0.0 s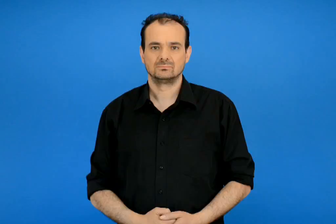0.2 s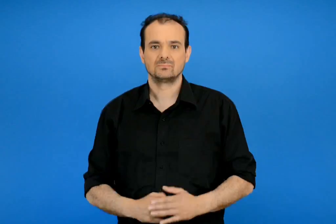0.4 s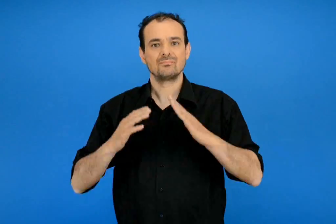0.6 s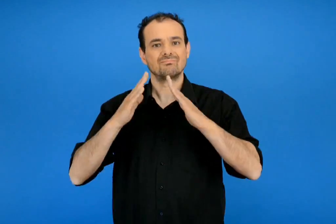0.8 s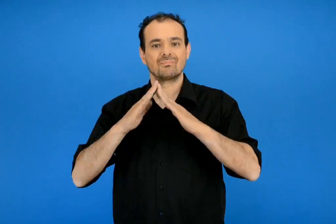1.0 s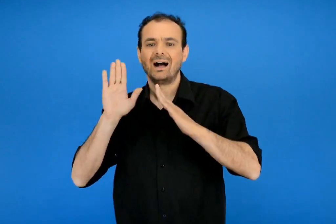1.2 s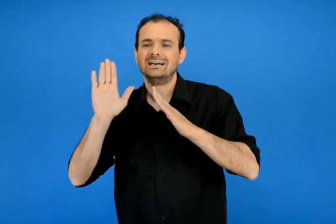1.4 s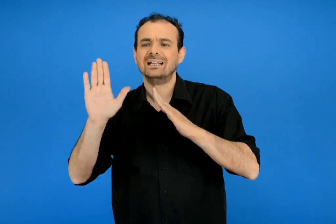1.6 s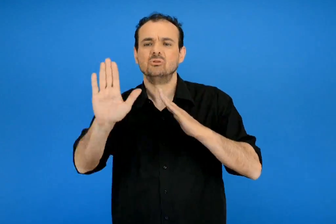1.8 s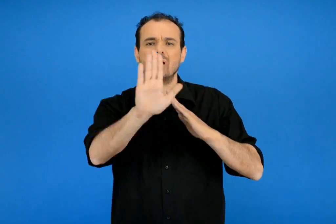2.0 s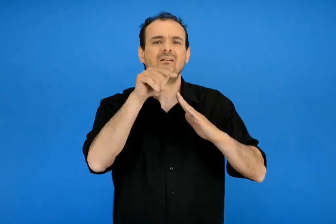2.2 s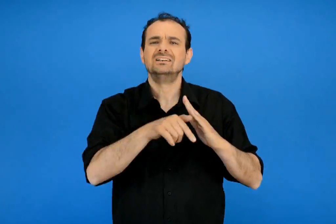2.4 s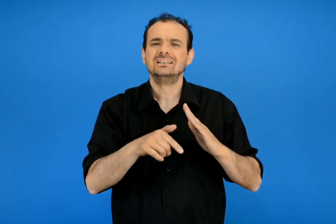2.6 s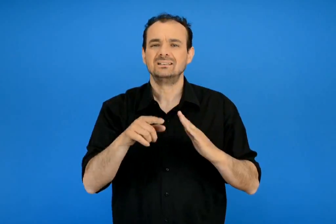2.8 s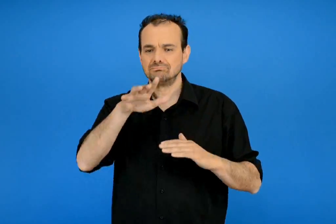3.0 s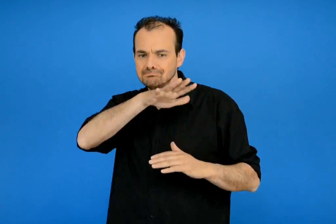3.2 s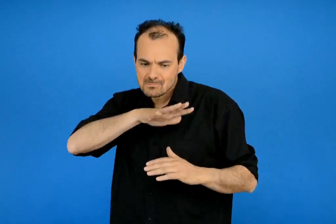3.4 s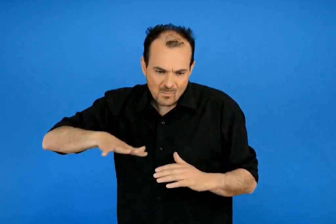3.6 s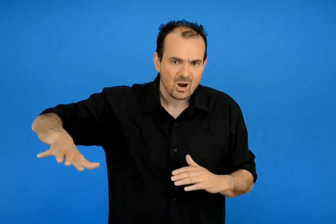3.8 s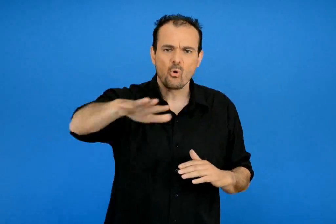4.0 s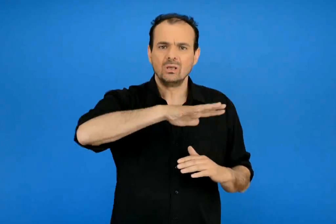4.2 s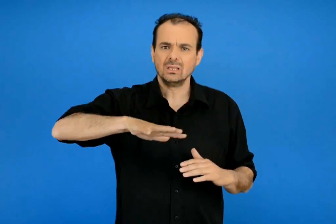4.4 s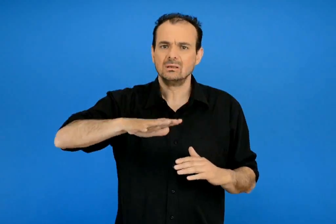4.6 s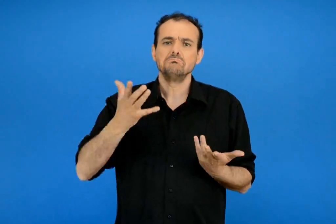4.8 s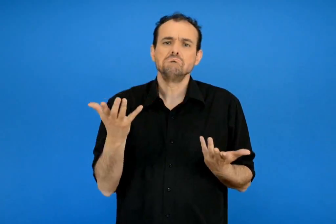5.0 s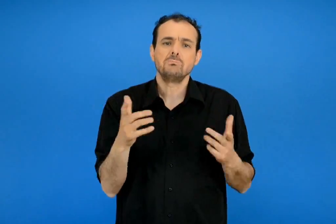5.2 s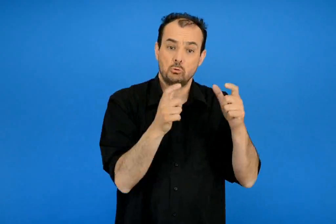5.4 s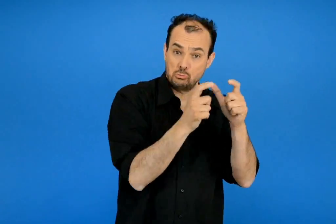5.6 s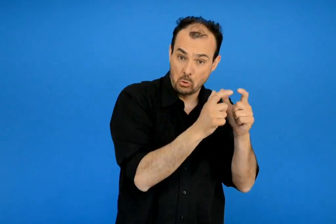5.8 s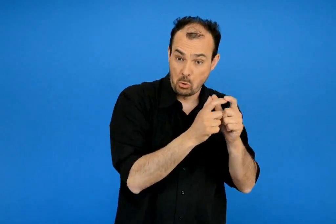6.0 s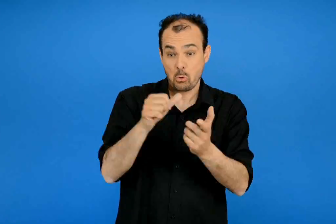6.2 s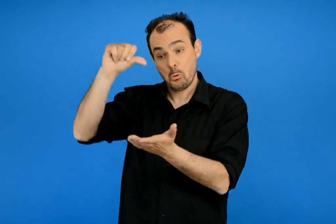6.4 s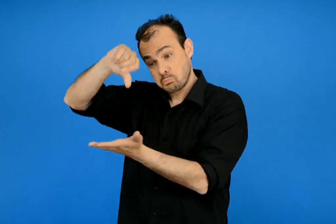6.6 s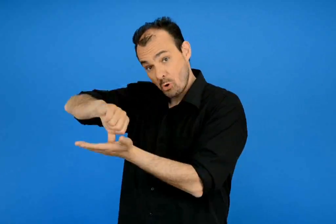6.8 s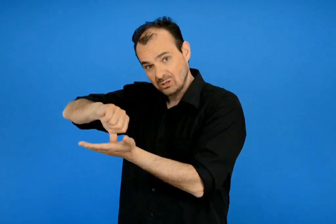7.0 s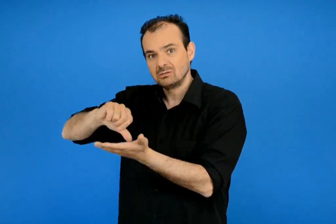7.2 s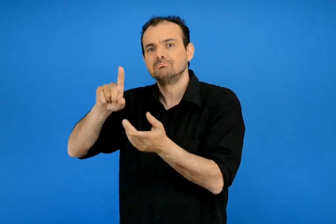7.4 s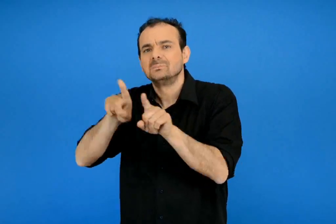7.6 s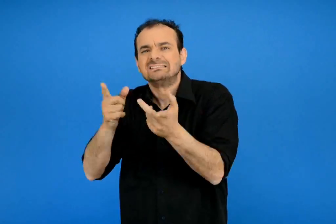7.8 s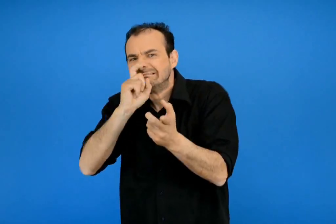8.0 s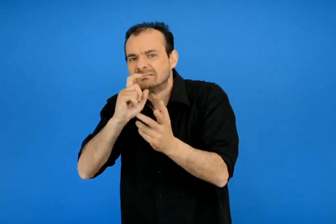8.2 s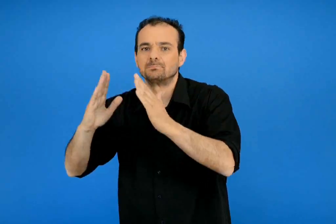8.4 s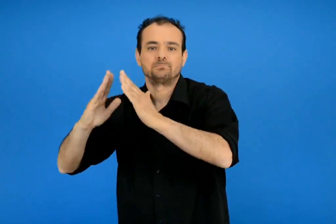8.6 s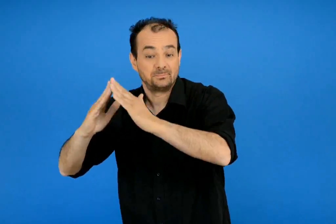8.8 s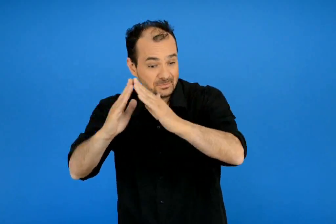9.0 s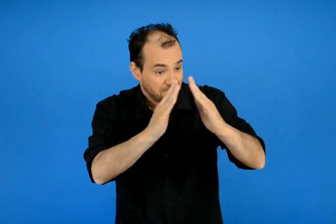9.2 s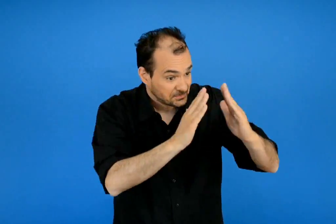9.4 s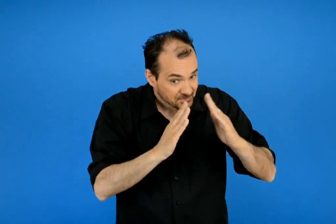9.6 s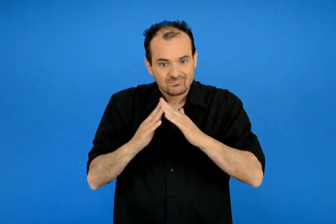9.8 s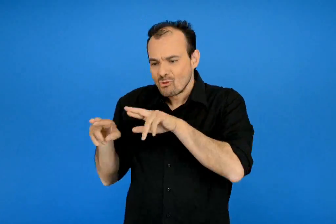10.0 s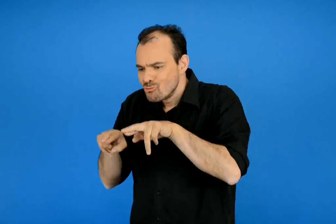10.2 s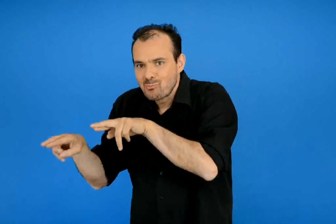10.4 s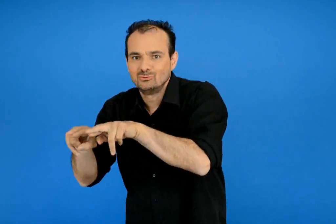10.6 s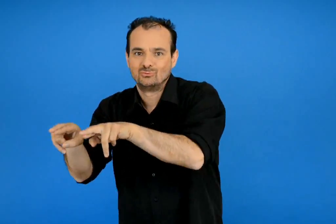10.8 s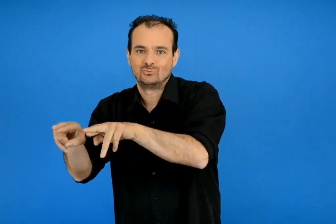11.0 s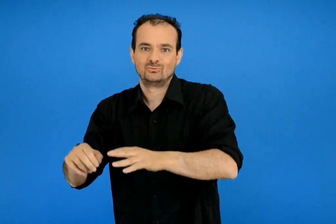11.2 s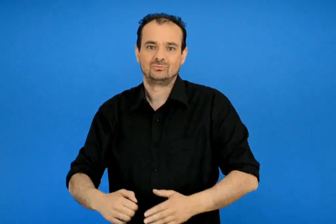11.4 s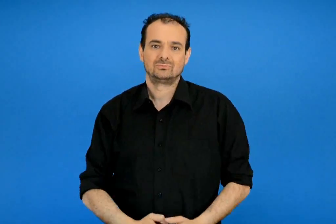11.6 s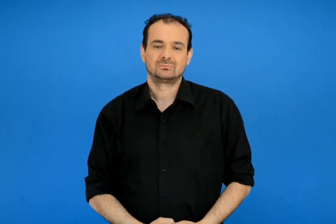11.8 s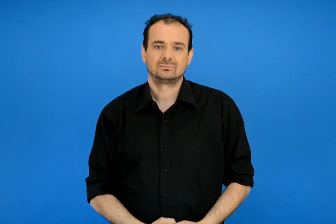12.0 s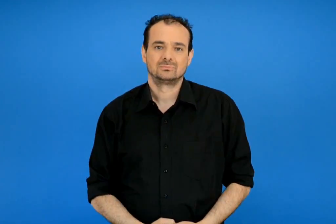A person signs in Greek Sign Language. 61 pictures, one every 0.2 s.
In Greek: η γειτονιά είναι μια περιοχή του χωριού η της πόλης με σπίτια και δρόμους
